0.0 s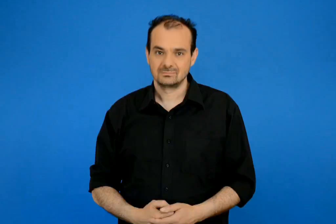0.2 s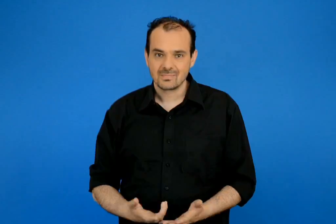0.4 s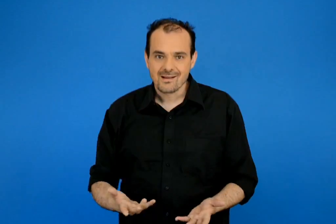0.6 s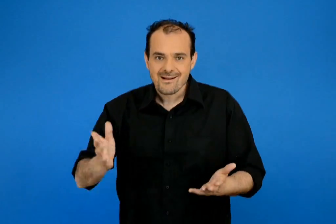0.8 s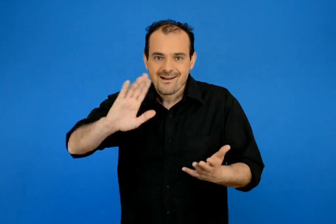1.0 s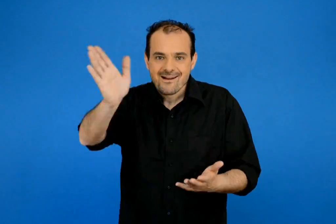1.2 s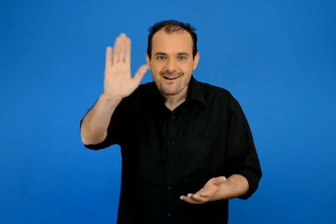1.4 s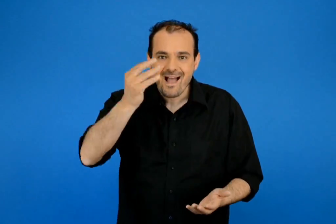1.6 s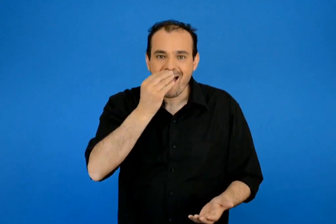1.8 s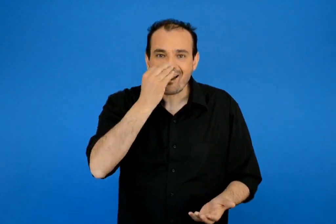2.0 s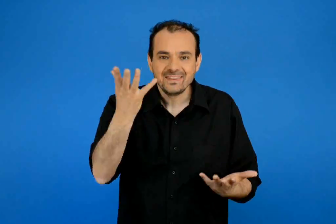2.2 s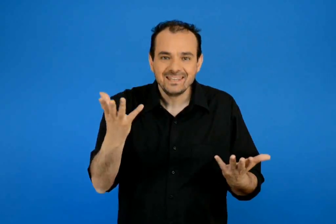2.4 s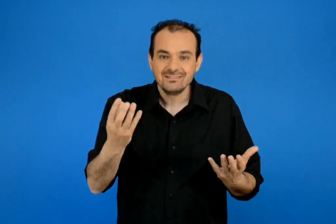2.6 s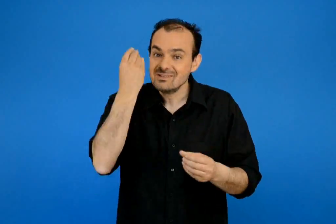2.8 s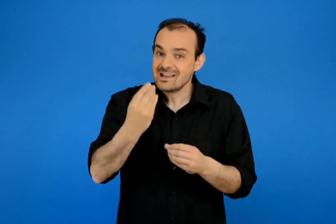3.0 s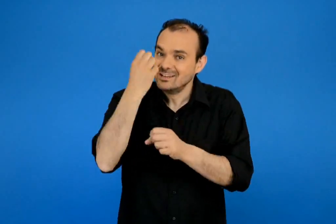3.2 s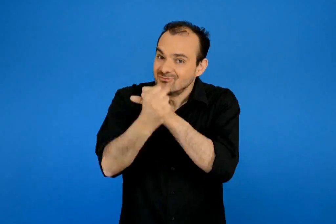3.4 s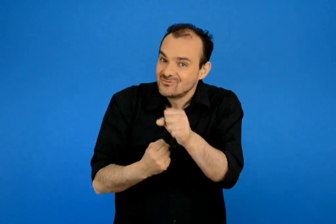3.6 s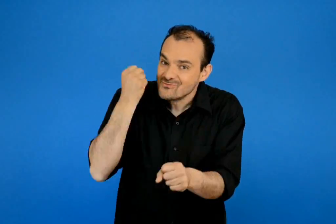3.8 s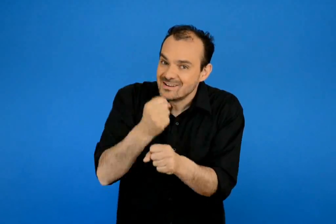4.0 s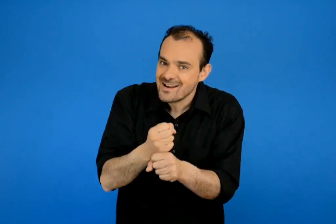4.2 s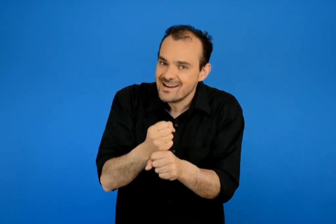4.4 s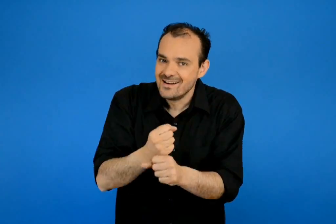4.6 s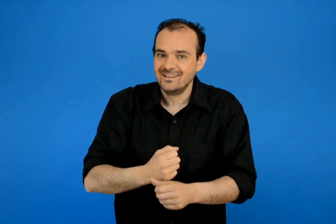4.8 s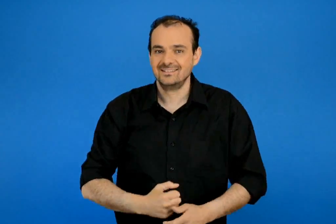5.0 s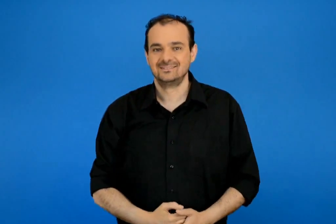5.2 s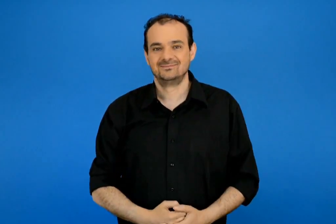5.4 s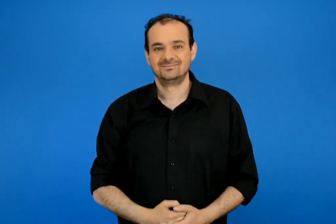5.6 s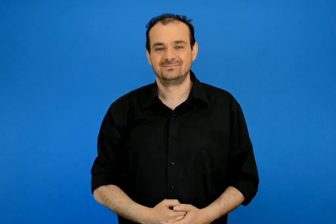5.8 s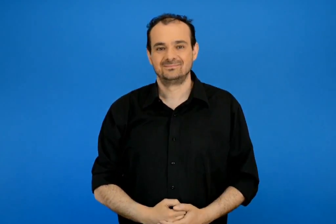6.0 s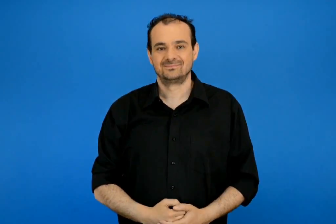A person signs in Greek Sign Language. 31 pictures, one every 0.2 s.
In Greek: γεια σου ανθή καλή χρονιά
